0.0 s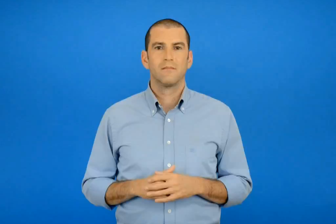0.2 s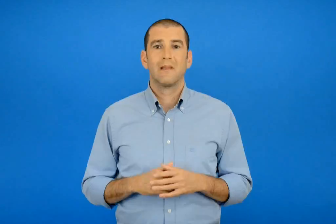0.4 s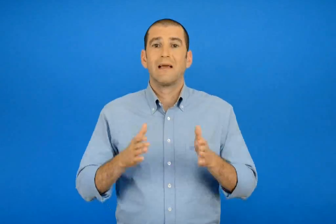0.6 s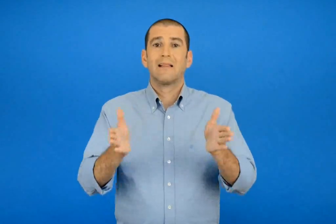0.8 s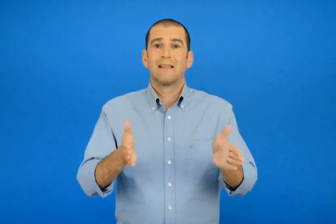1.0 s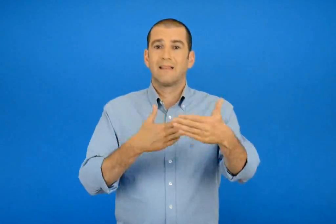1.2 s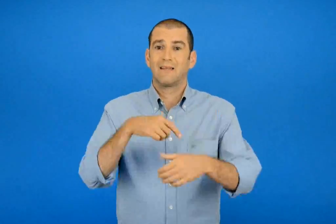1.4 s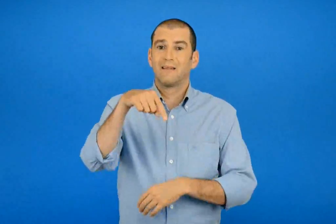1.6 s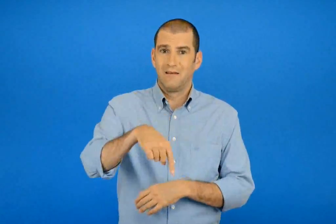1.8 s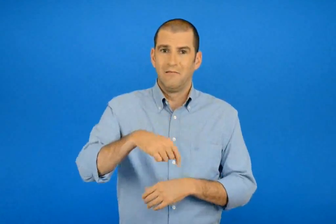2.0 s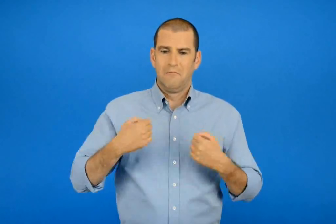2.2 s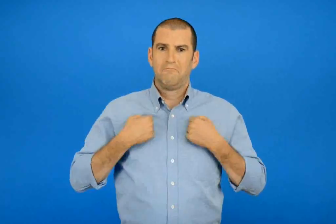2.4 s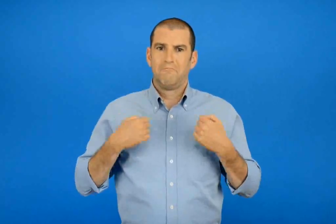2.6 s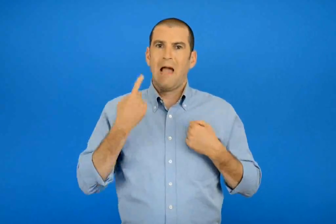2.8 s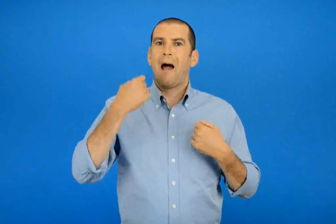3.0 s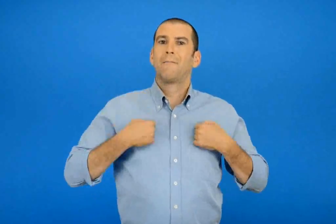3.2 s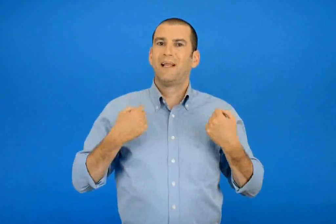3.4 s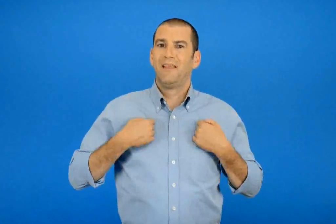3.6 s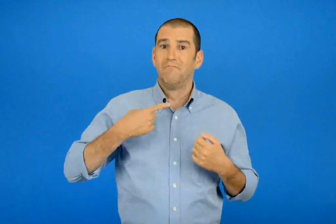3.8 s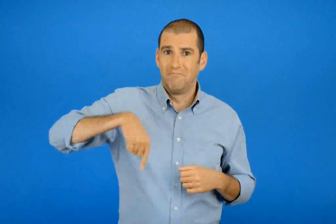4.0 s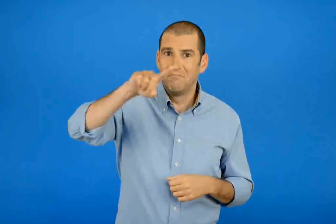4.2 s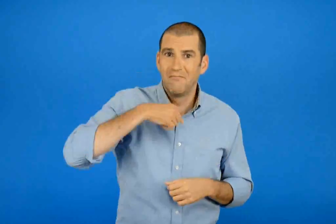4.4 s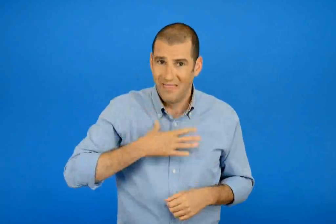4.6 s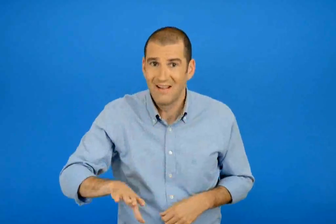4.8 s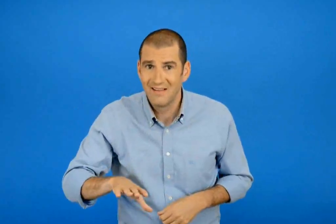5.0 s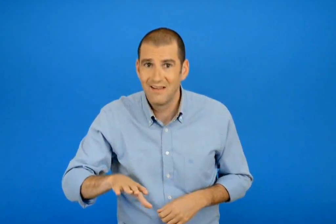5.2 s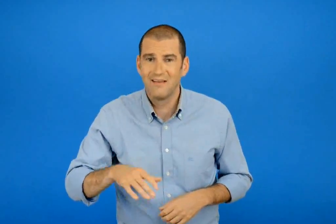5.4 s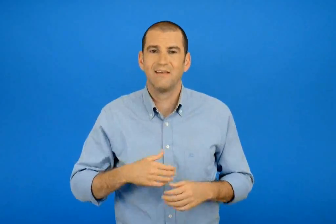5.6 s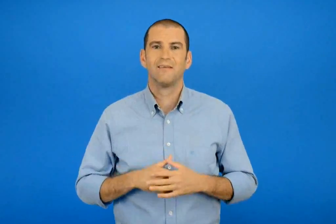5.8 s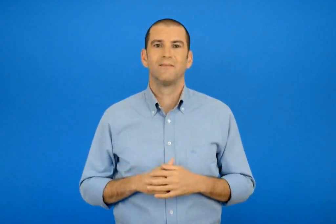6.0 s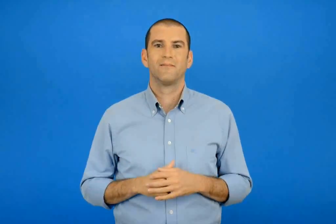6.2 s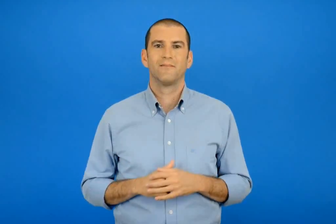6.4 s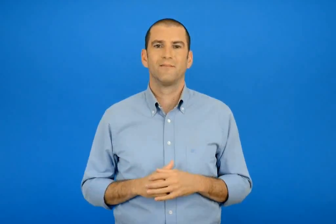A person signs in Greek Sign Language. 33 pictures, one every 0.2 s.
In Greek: θέλετε να παίξουμε ένα παιχνίδι στην τάξη ;
